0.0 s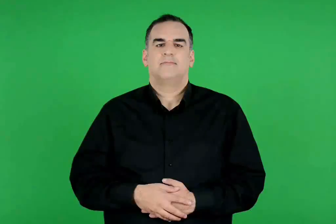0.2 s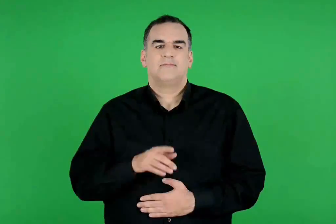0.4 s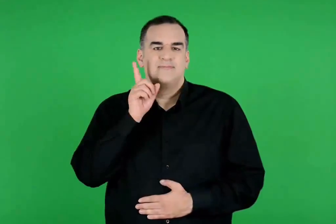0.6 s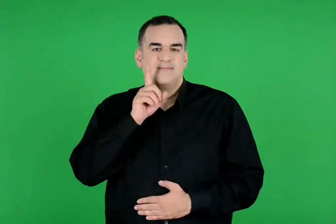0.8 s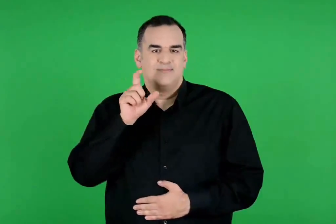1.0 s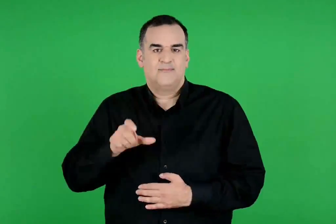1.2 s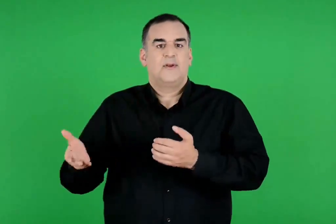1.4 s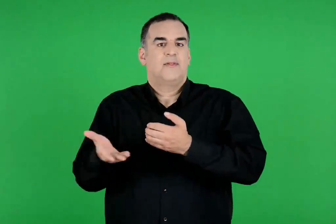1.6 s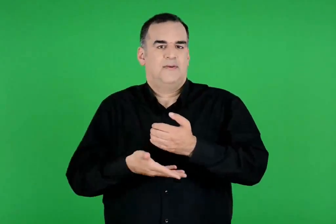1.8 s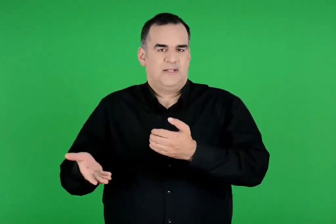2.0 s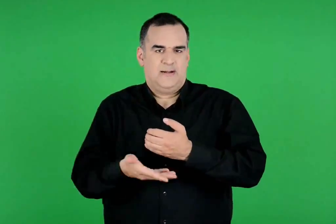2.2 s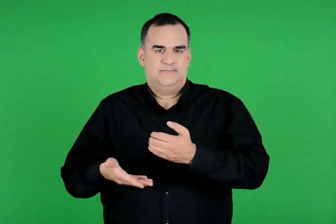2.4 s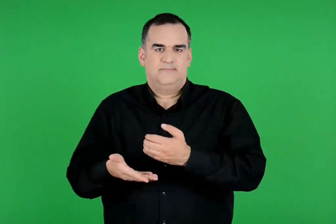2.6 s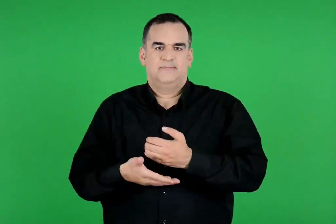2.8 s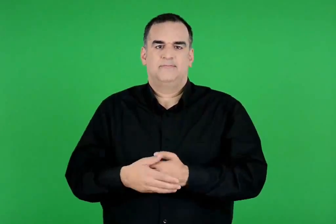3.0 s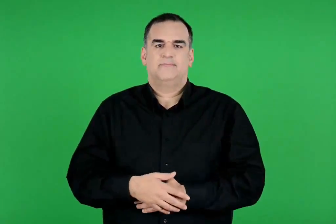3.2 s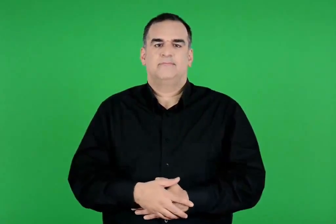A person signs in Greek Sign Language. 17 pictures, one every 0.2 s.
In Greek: δήμητρα
